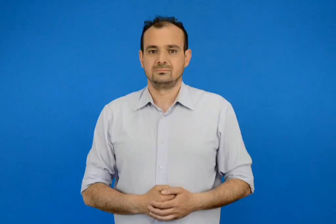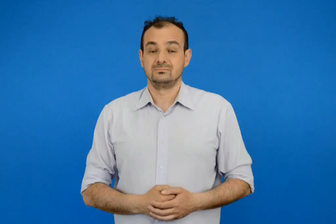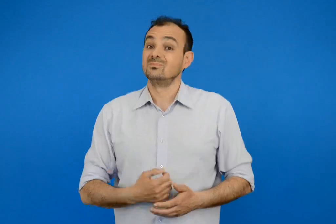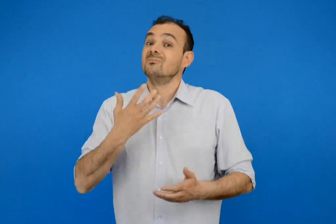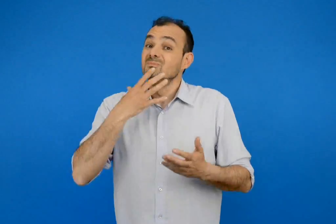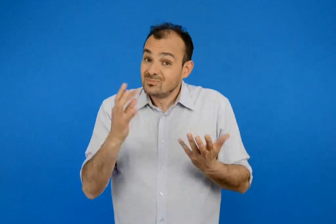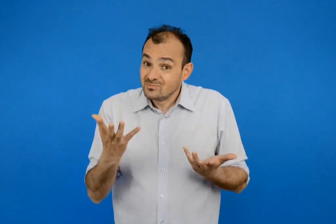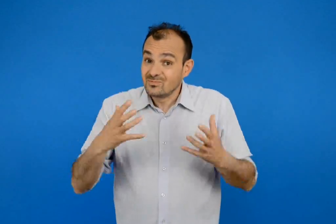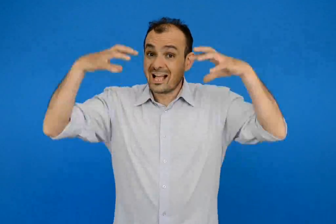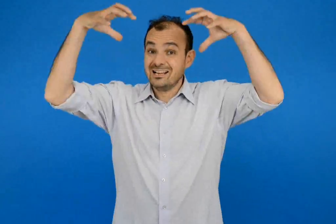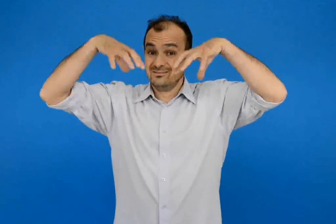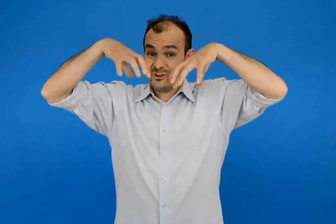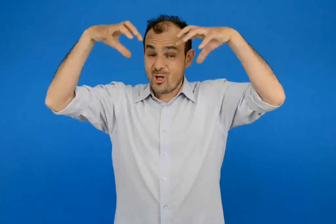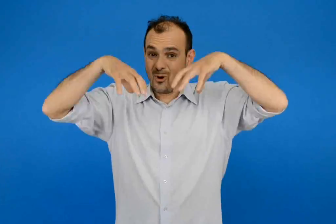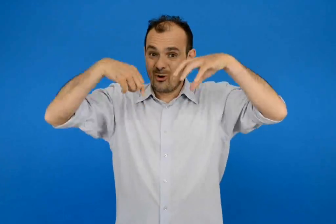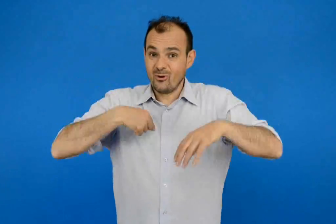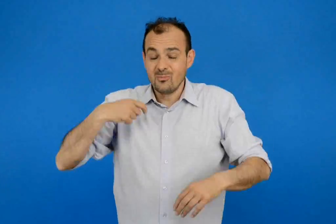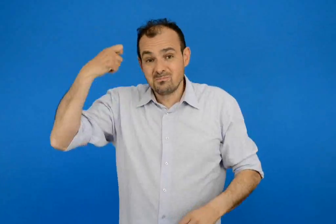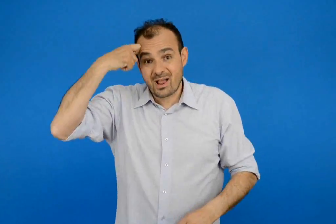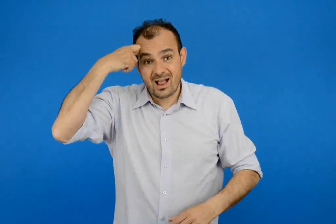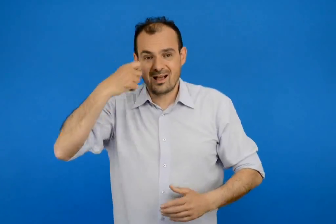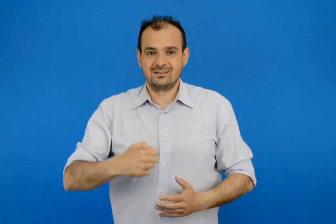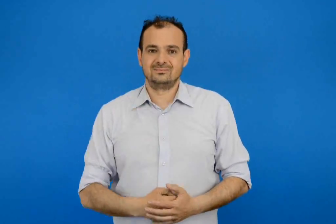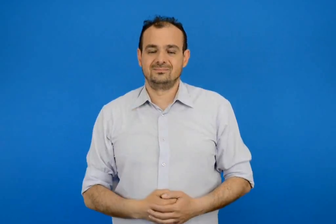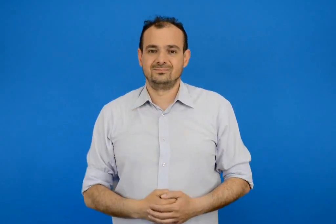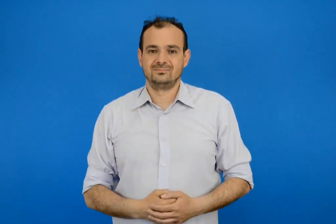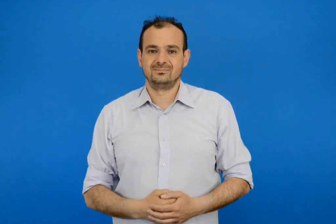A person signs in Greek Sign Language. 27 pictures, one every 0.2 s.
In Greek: για αυτό αγαπώ το φθινόπωρο
